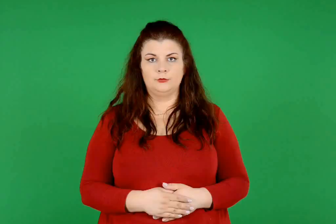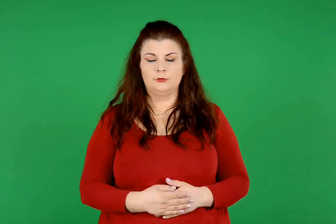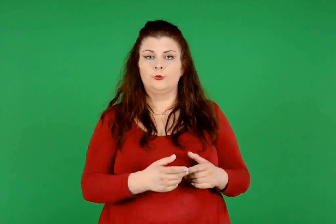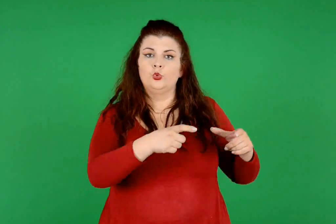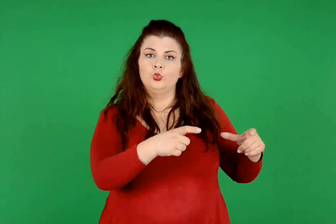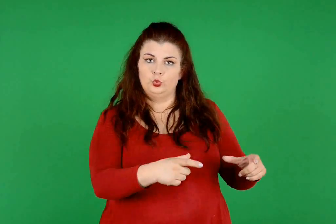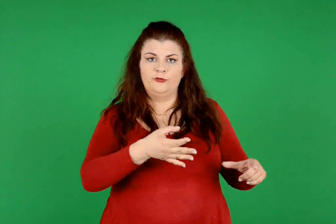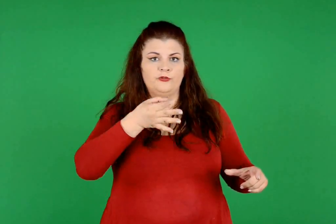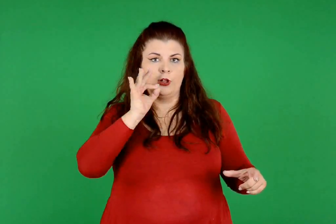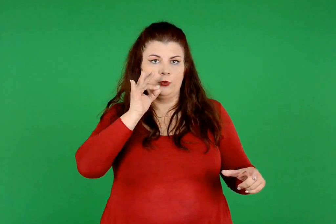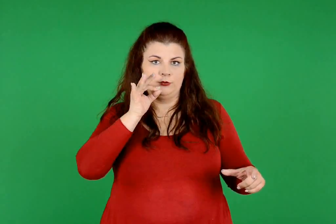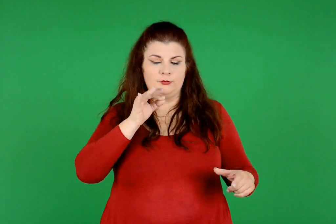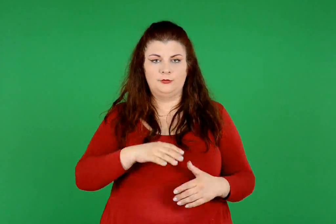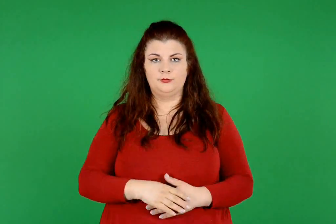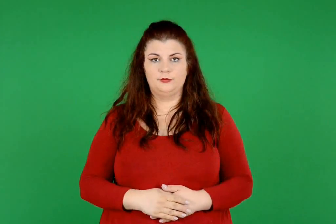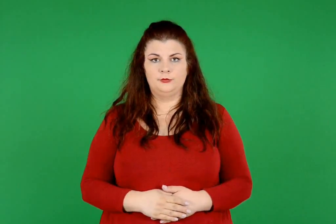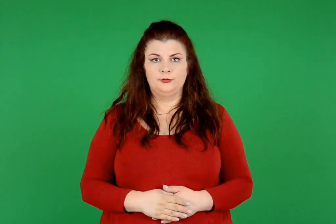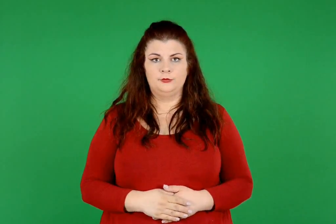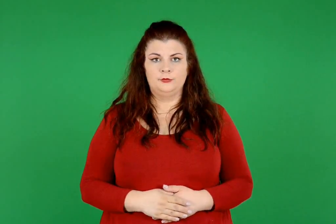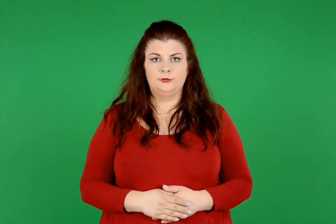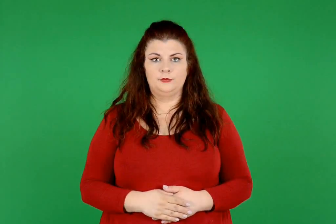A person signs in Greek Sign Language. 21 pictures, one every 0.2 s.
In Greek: τούρτα φράουλα
